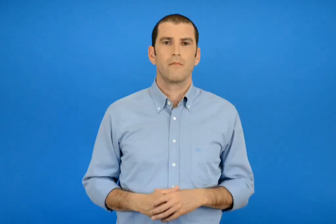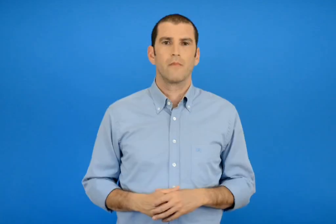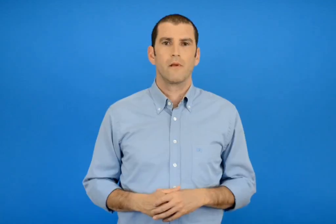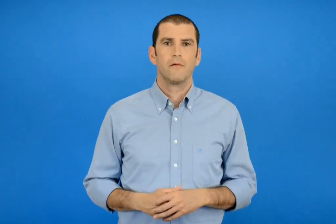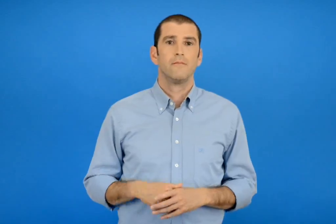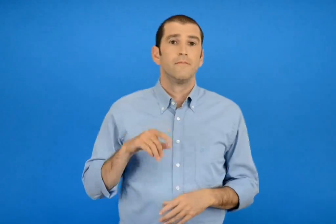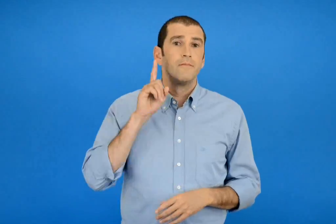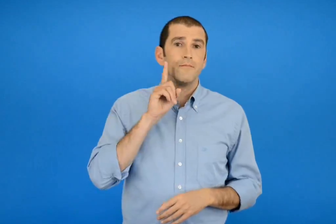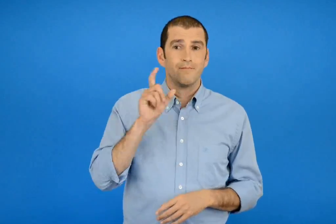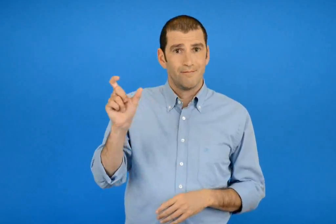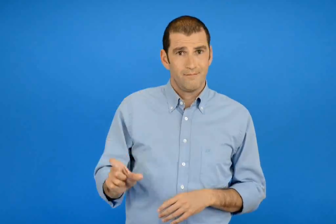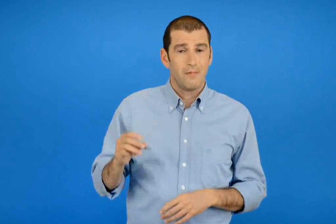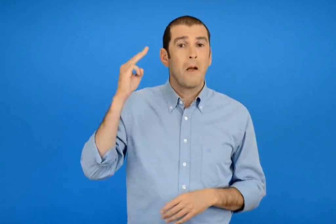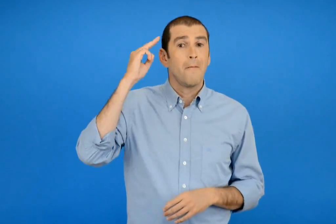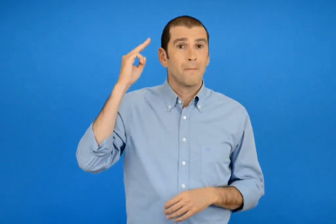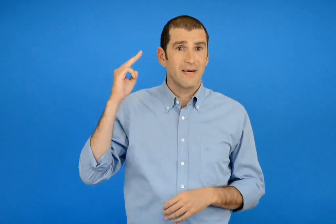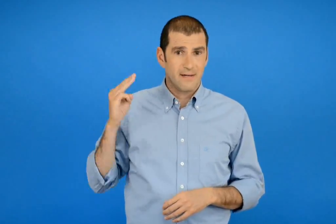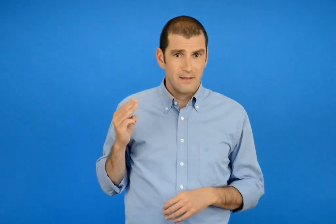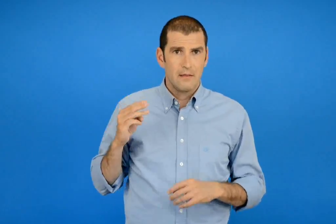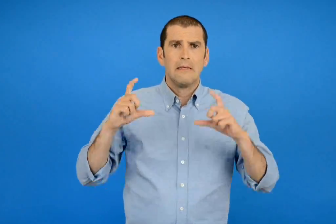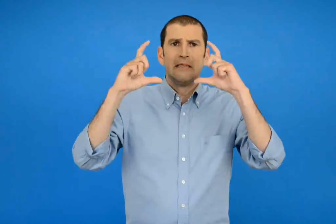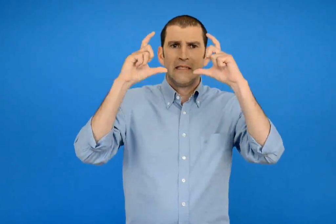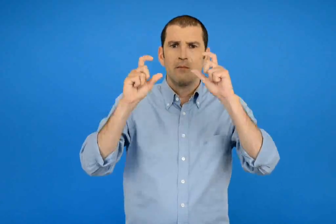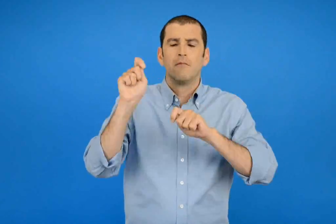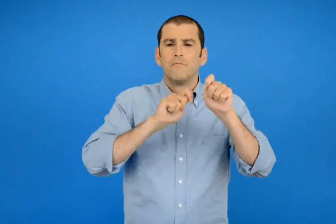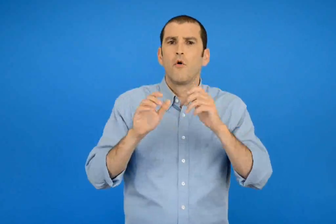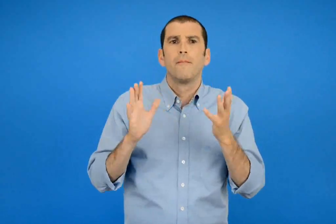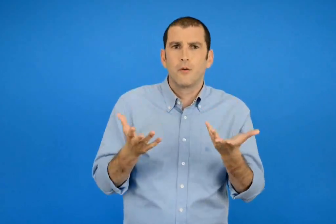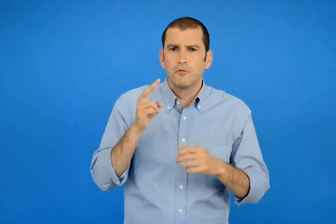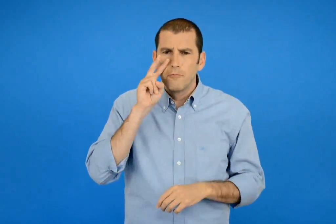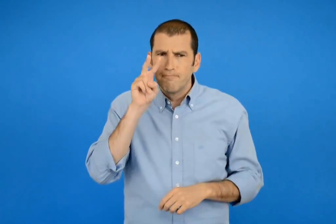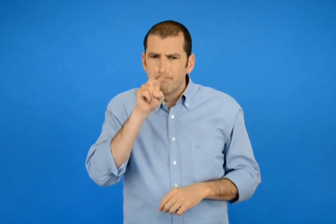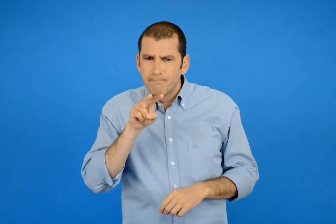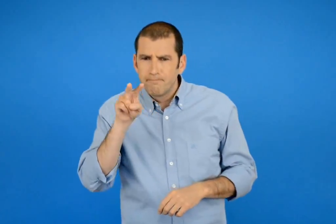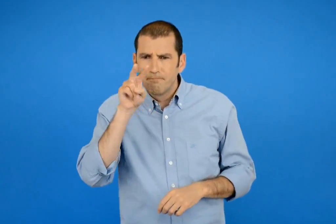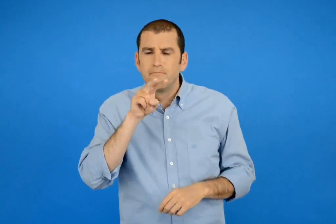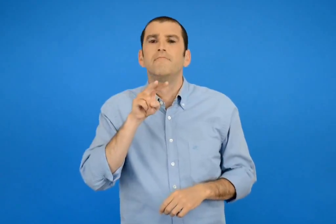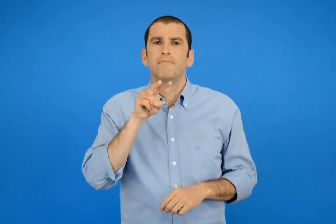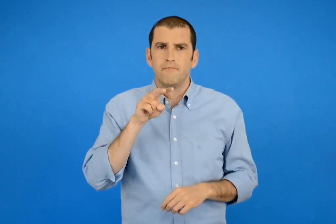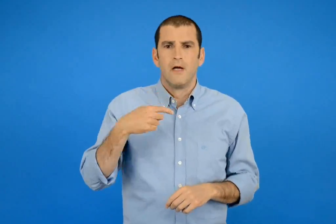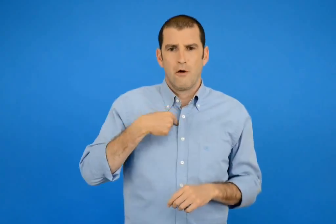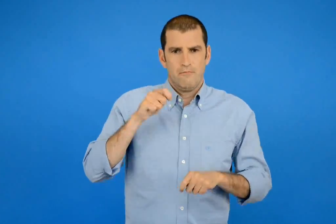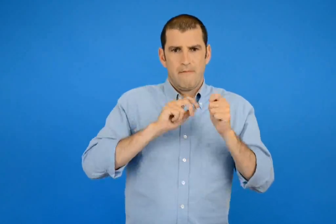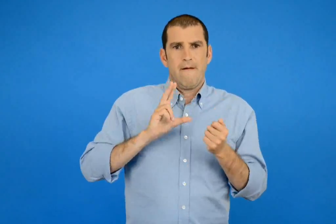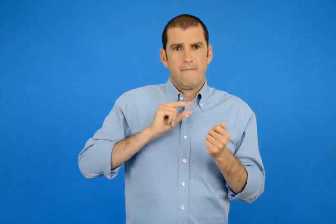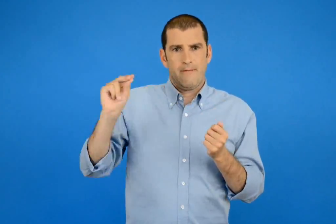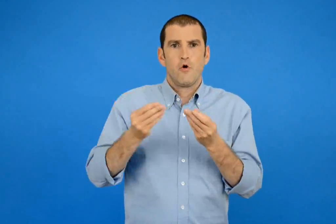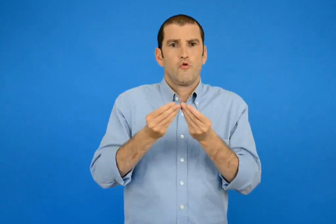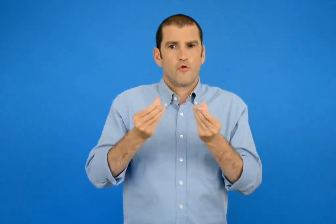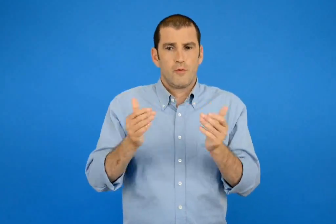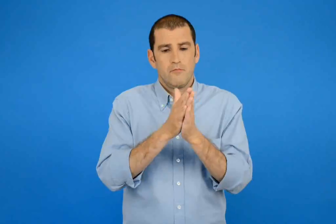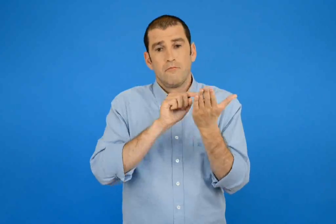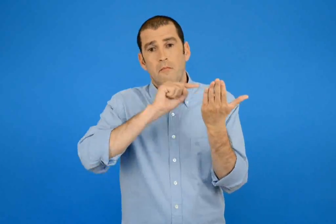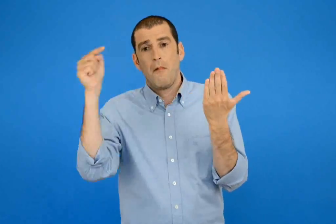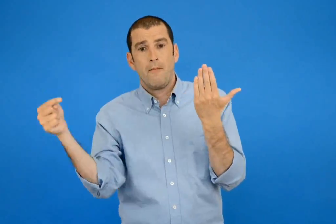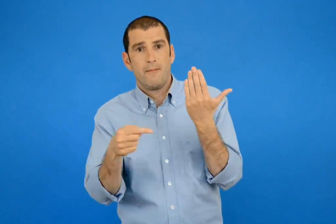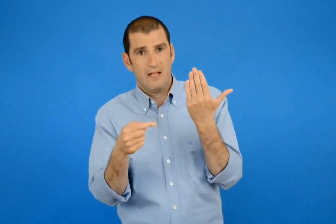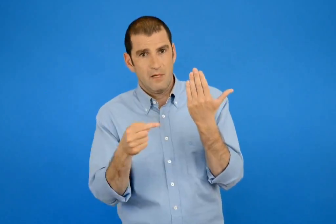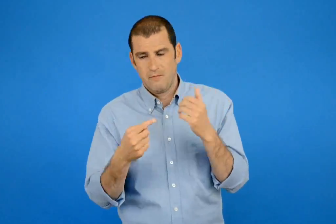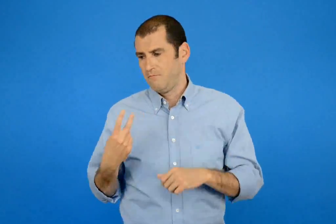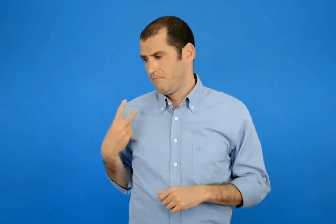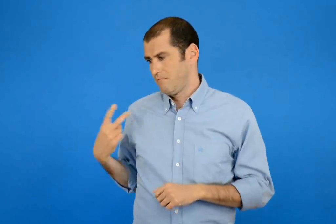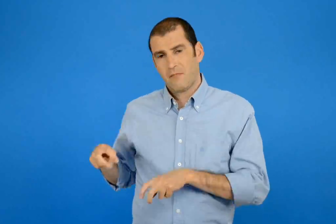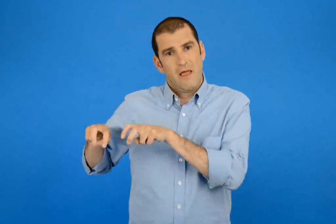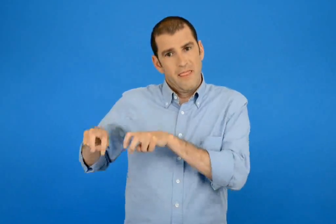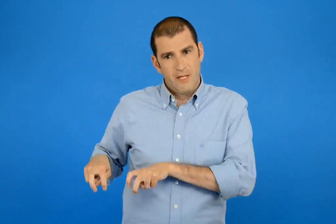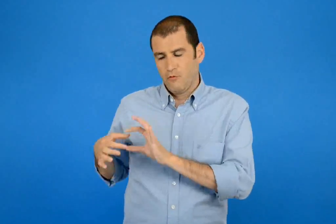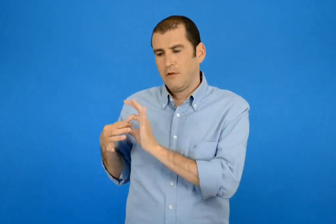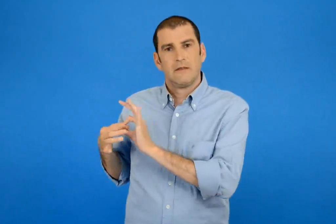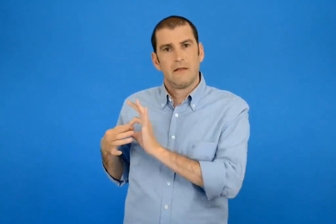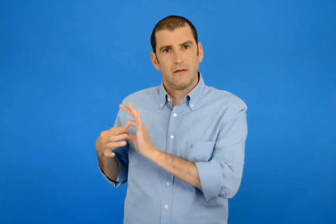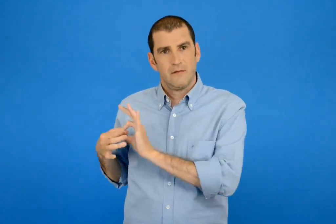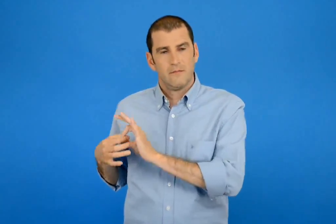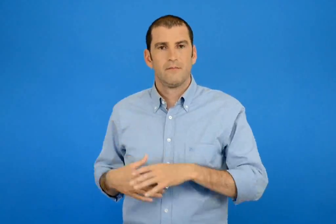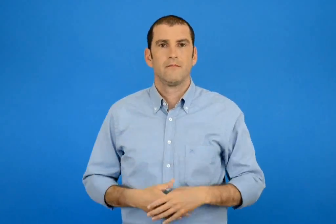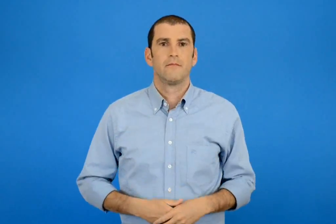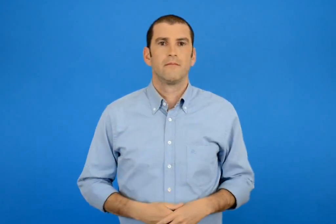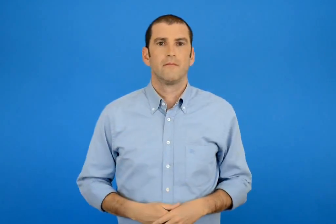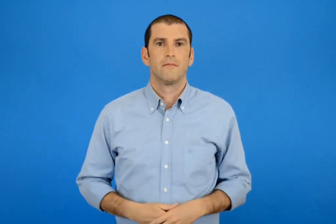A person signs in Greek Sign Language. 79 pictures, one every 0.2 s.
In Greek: παρατηρώ πως έφτιαξε η μαρίνα το σήμα της το φτιάχνω κι εγώ με τον ίδιο τρόπο στο σχήμα από το παράρτημα συνεργάζομαι με τον διπλανό μου
